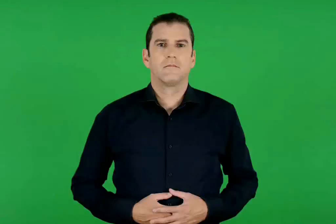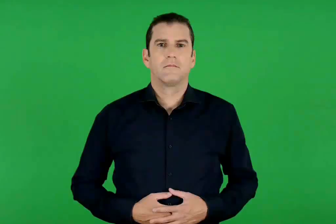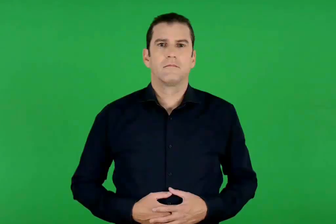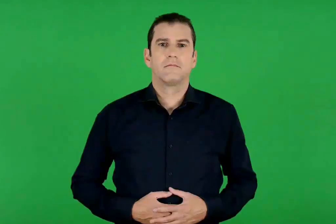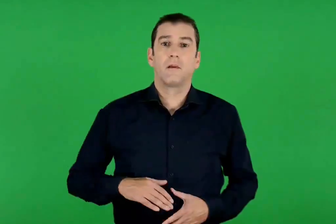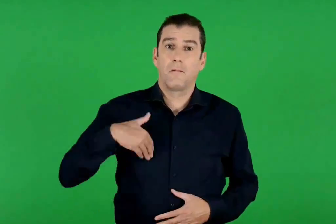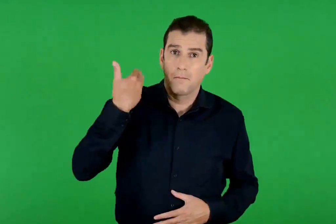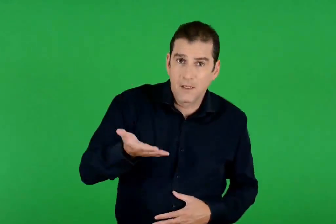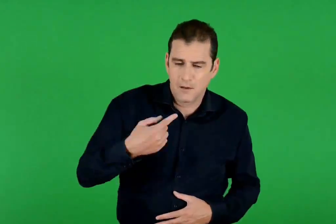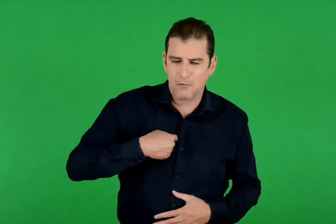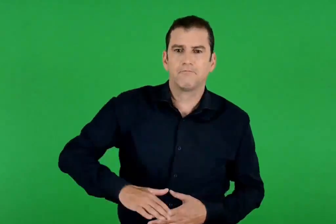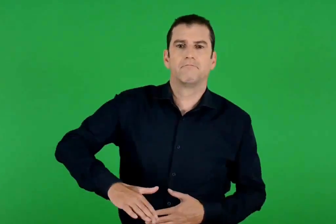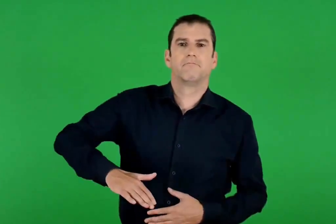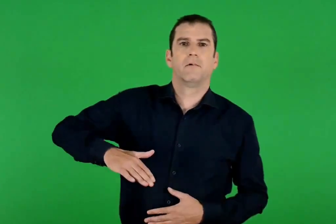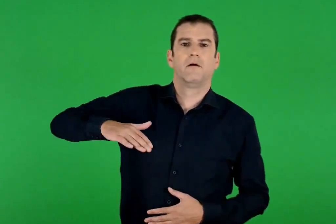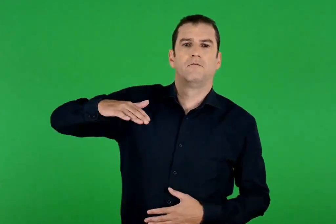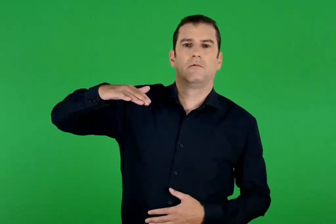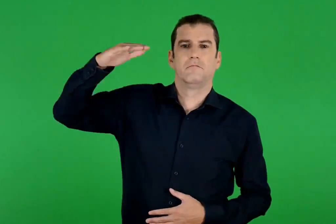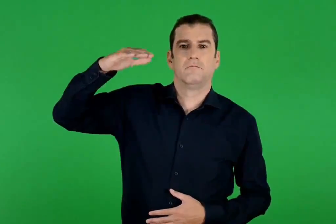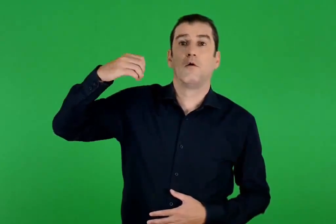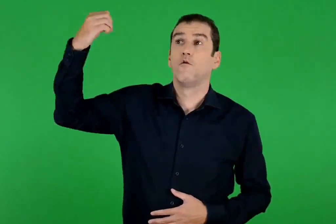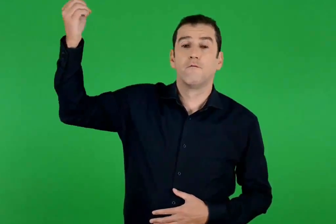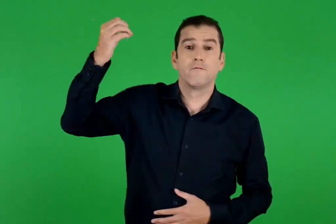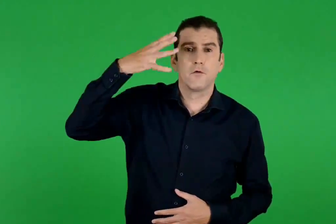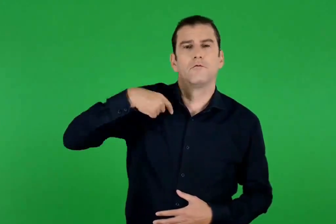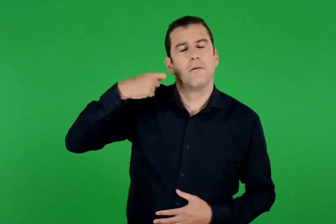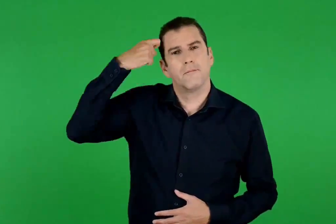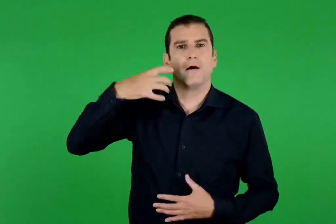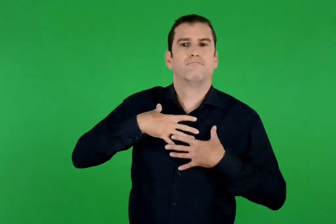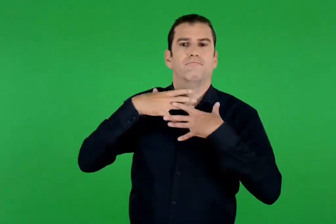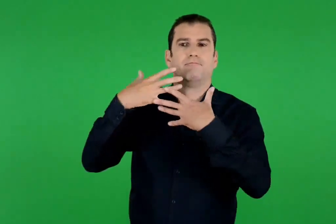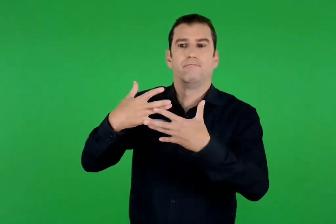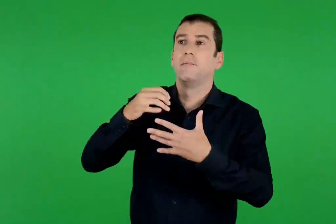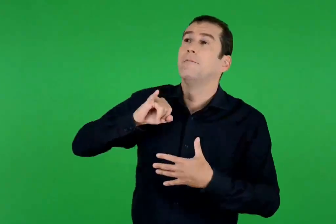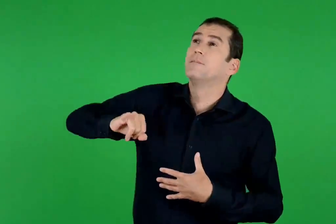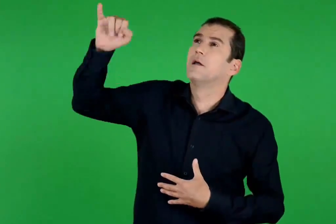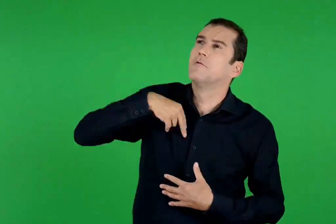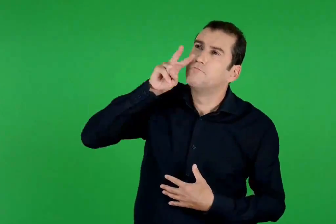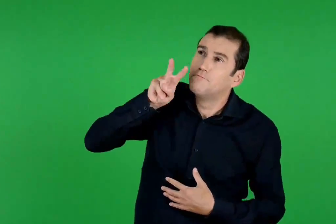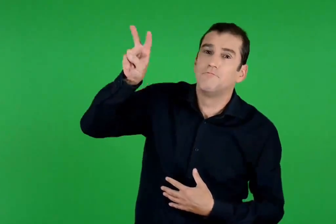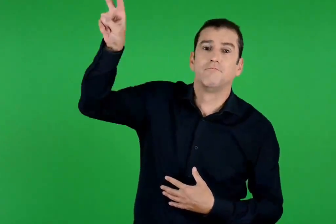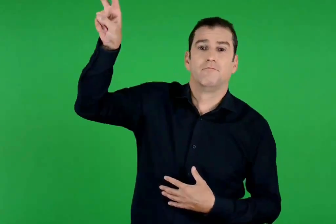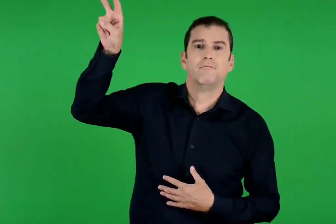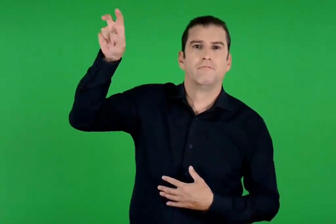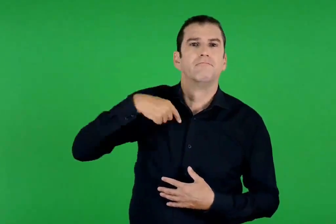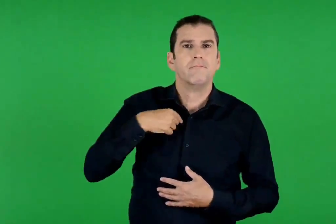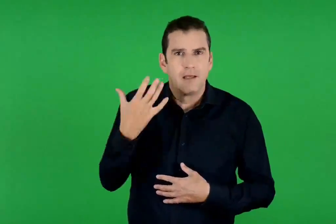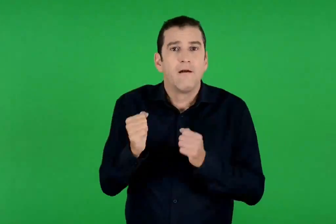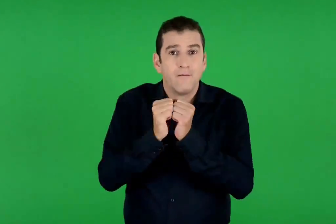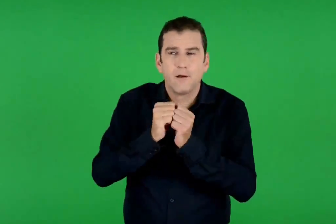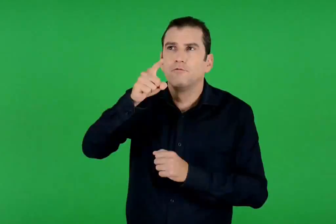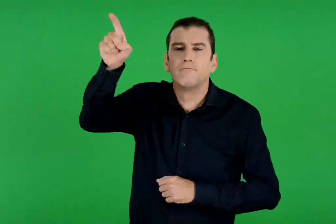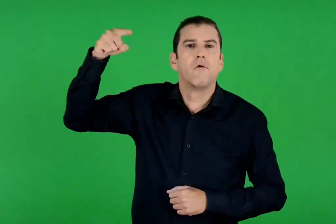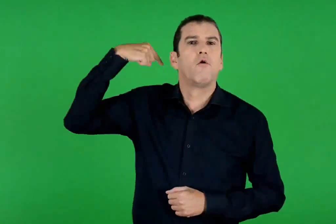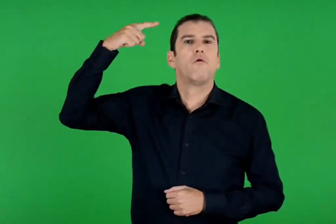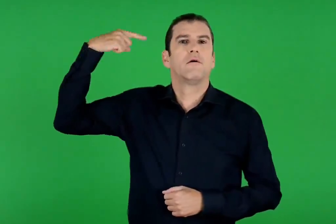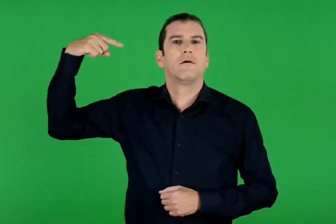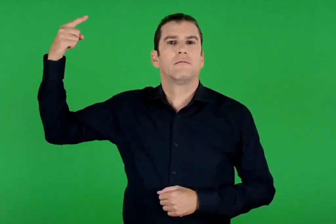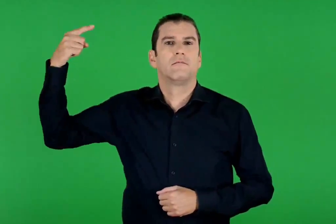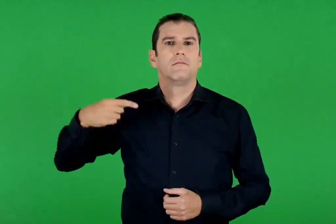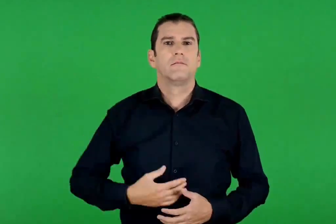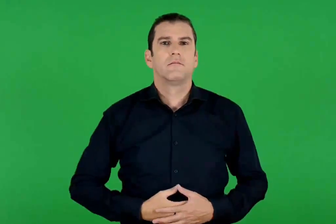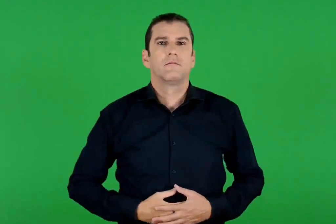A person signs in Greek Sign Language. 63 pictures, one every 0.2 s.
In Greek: μετά που μεγάλωσα , αγαπούσα το φως και κοιτούσα ψηλά. είχα φίλους τα όνειρα
